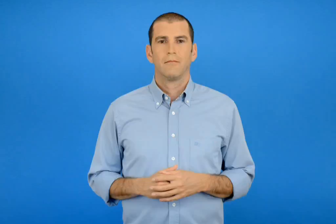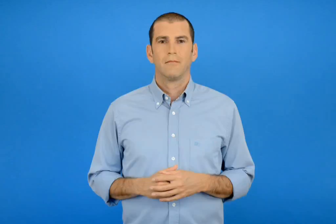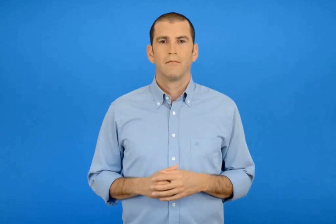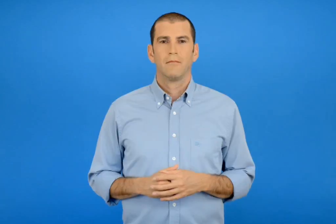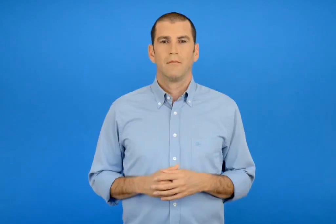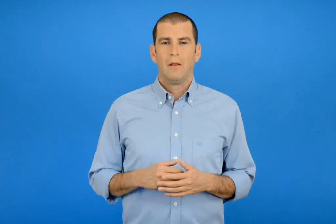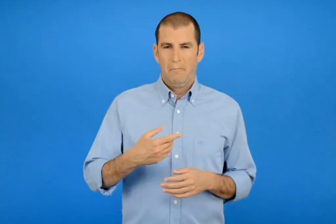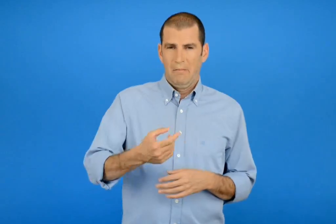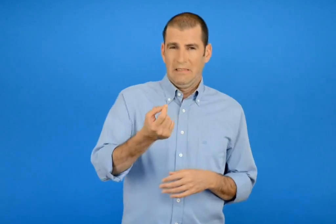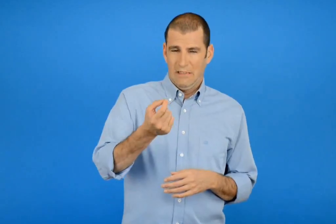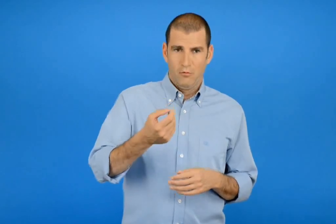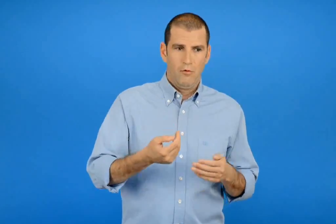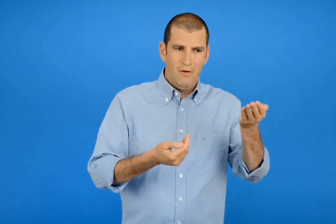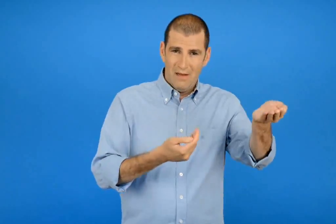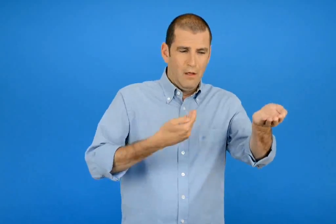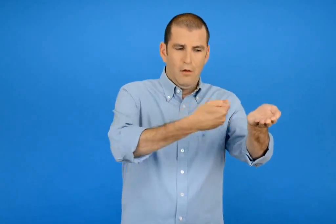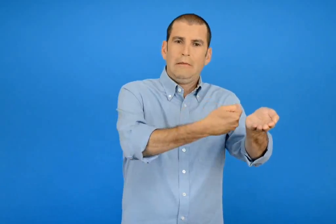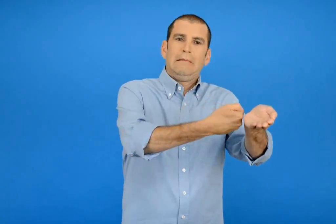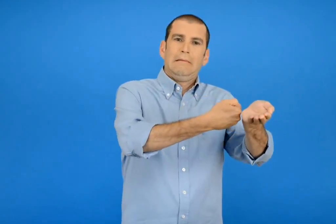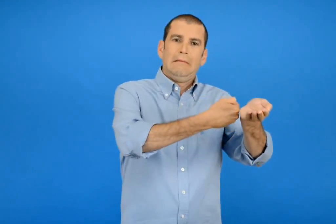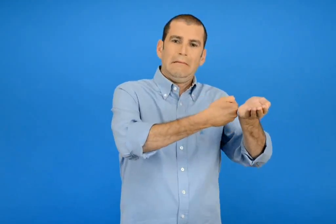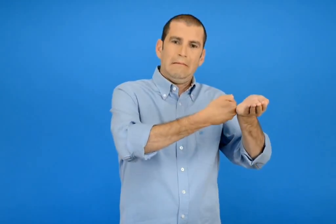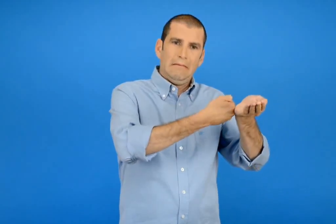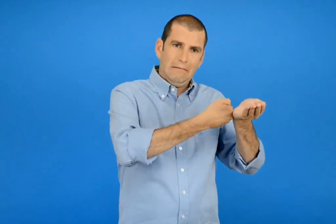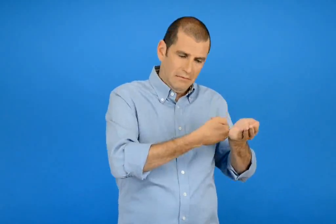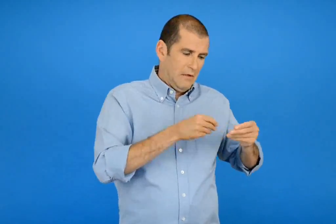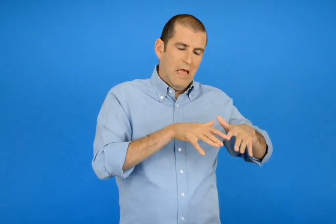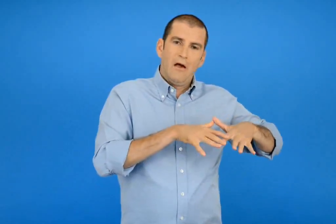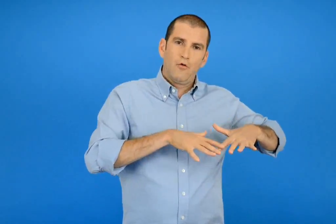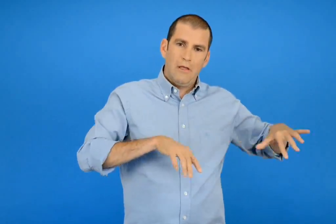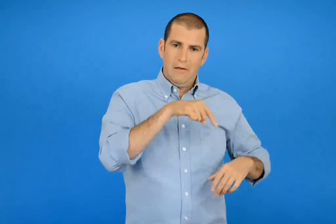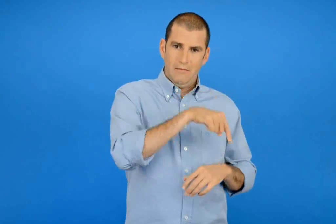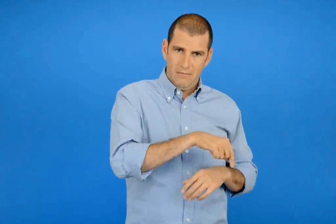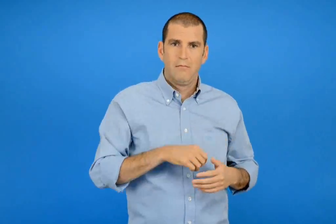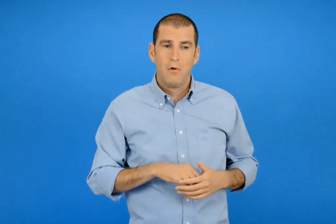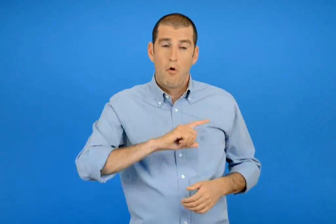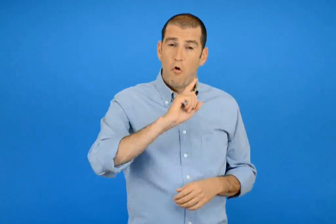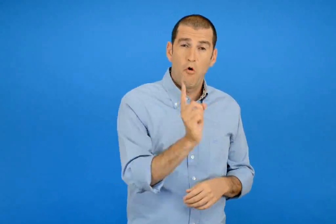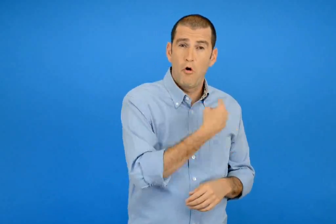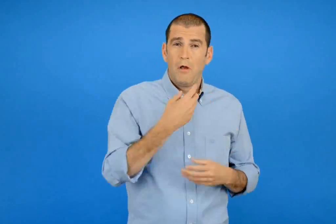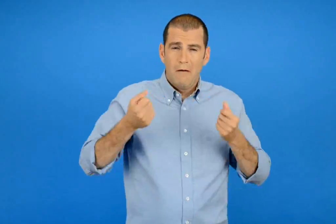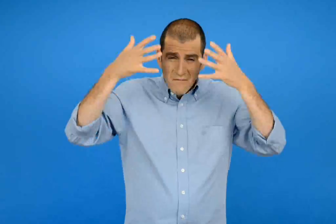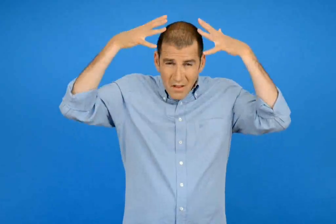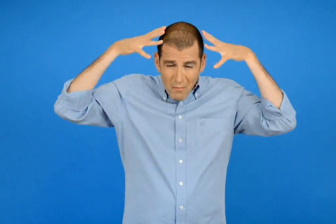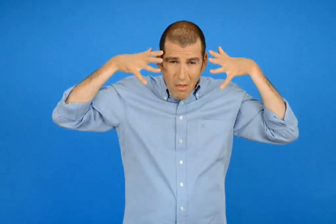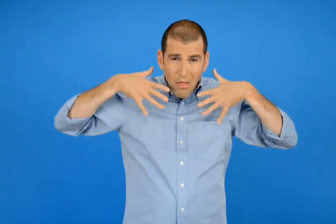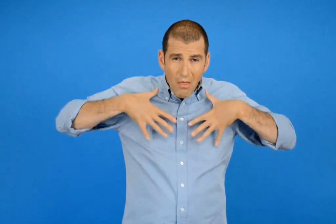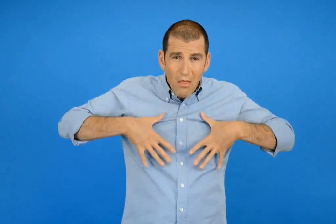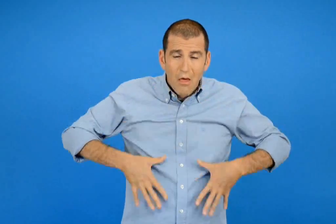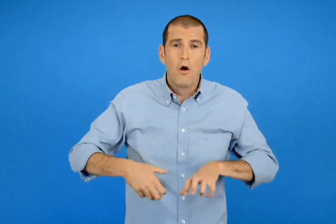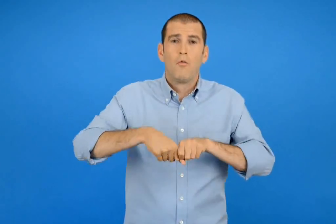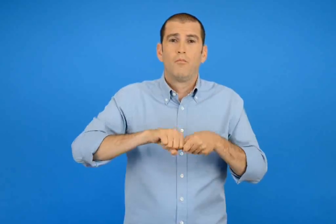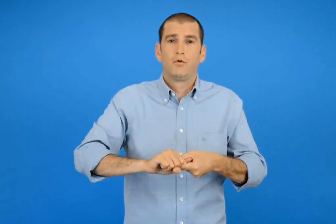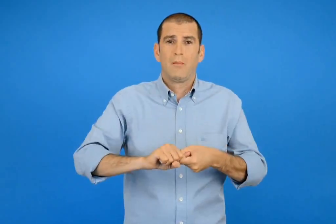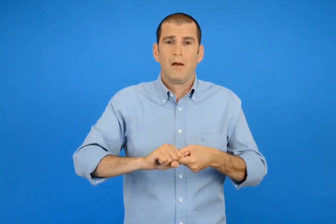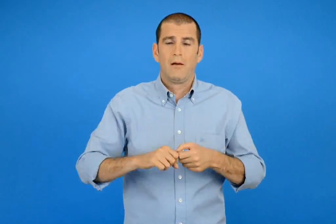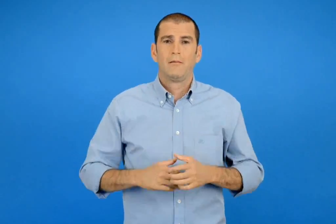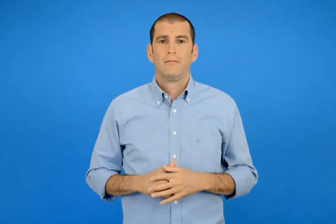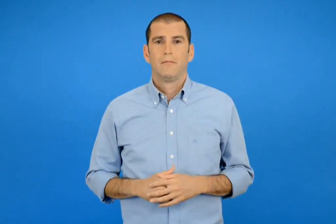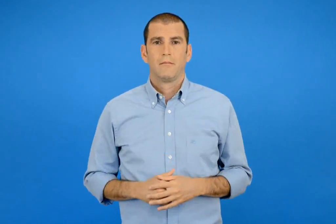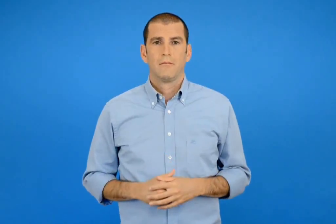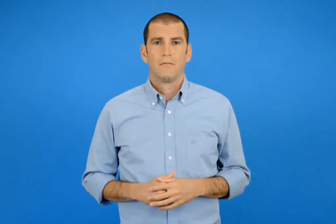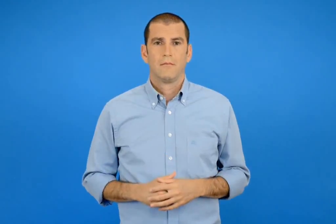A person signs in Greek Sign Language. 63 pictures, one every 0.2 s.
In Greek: σε λίγο τους βγάζει στην ακρογιαλιά όλοι τους είναι καταμουσκεμένοι
